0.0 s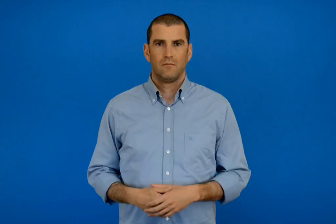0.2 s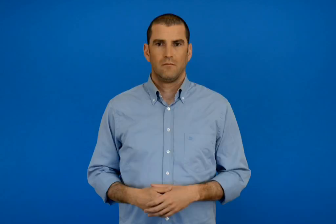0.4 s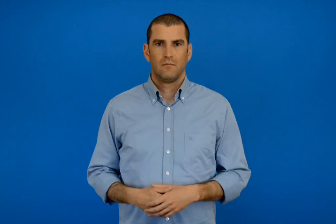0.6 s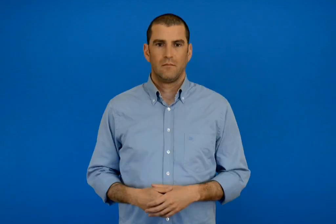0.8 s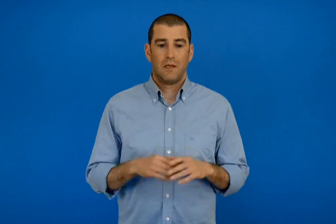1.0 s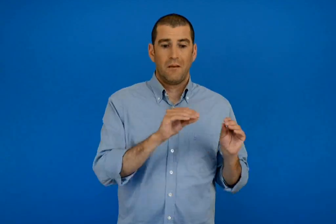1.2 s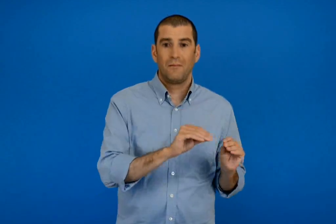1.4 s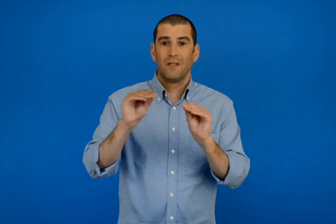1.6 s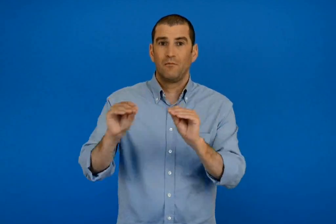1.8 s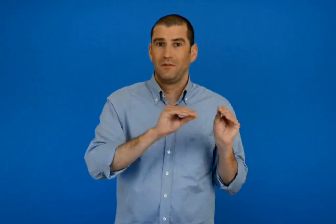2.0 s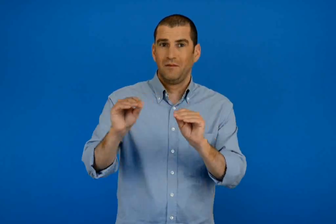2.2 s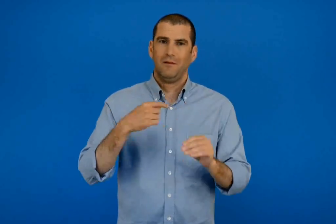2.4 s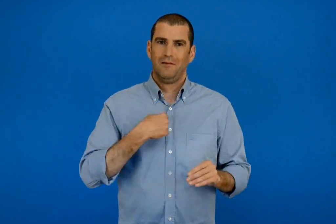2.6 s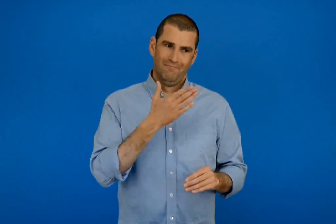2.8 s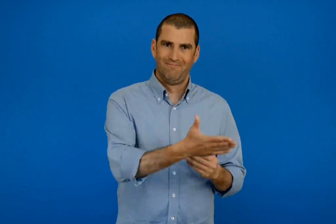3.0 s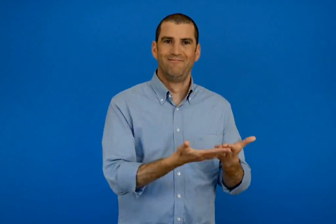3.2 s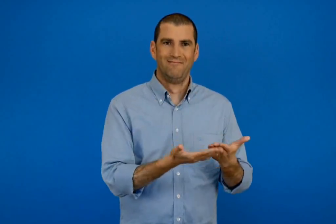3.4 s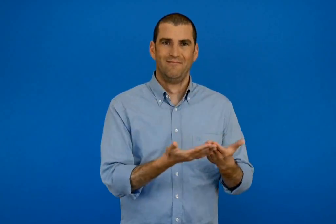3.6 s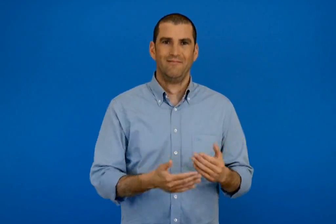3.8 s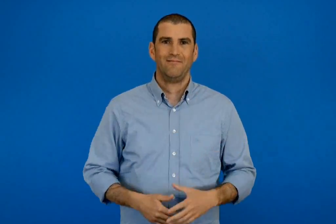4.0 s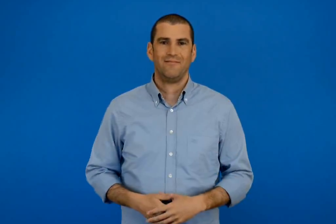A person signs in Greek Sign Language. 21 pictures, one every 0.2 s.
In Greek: πάω να βοηθήσω στη μετακόμιση
